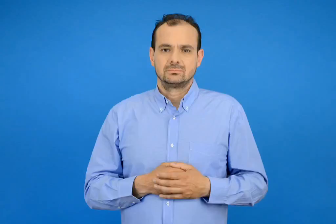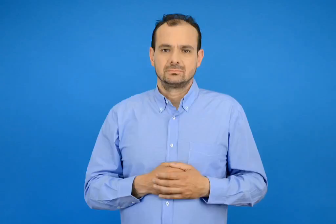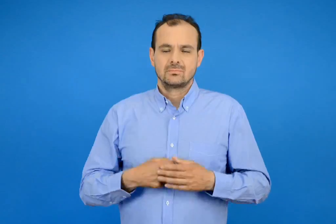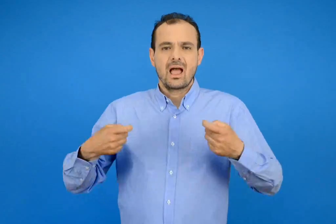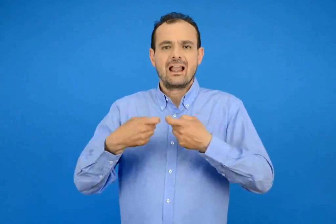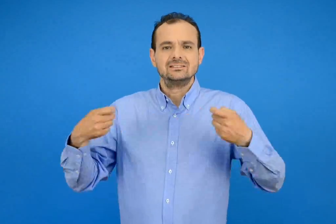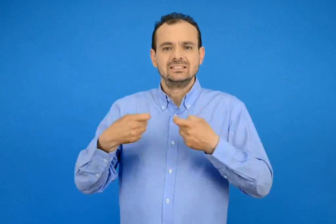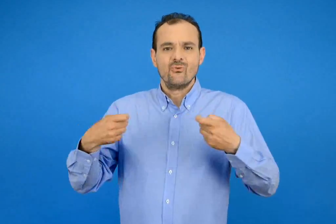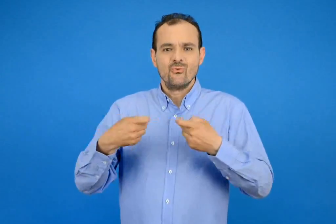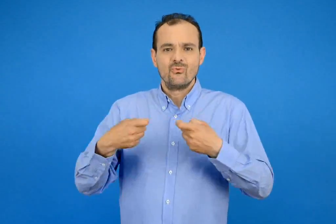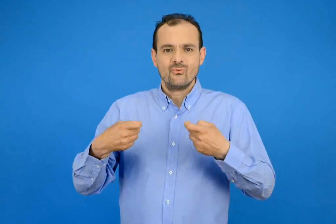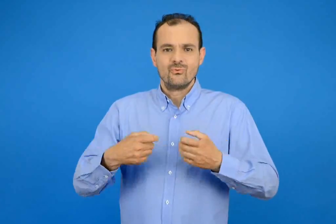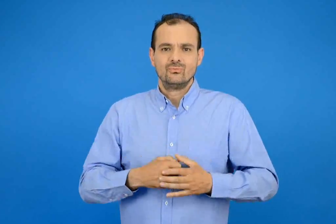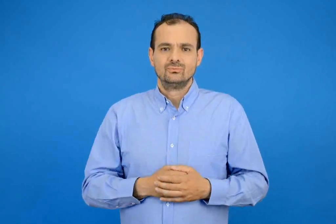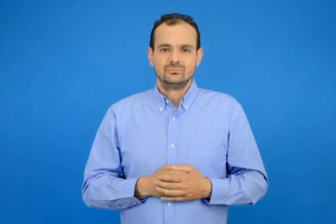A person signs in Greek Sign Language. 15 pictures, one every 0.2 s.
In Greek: λάστιχο
